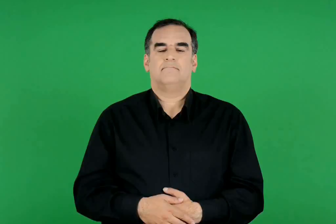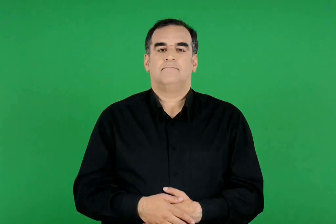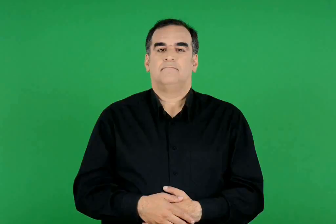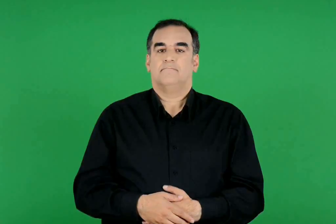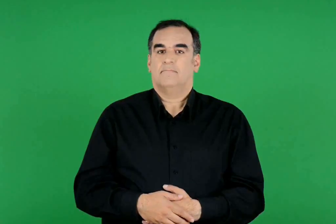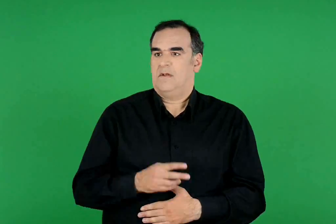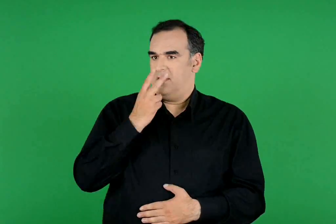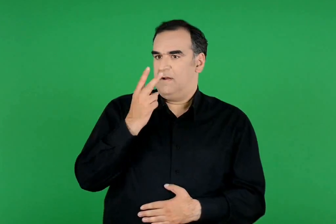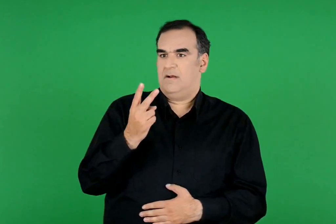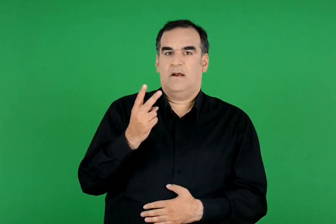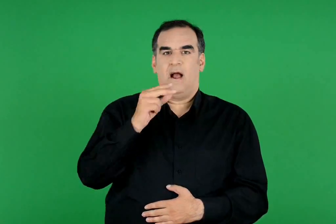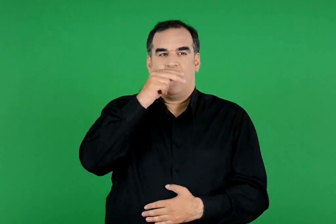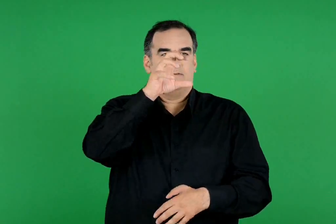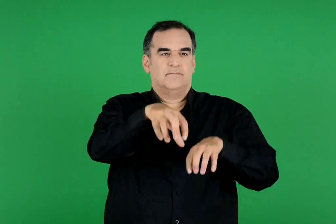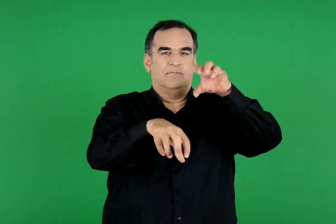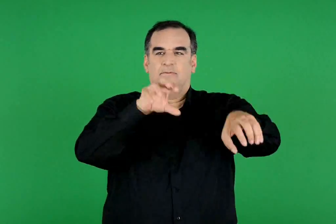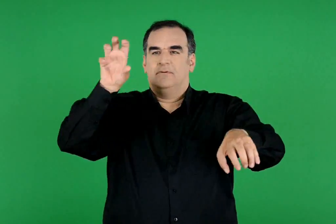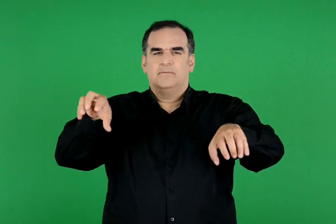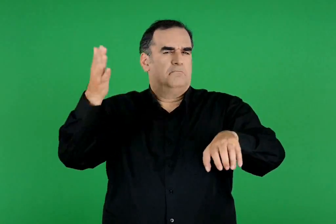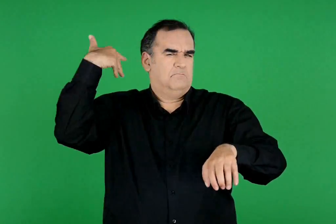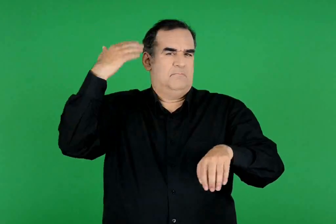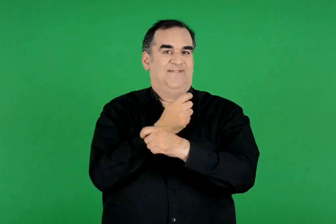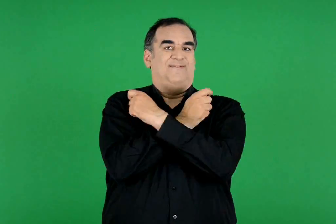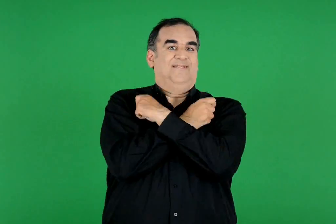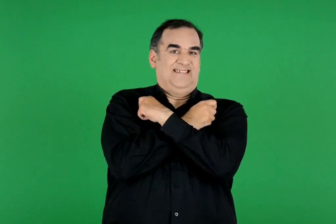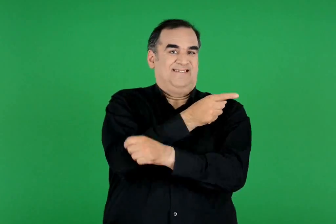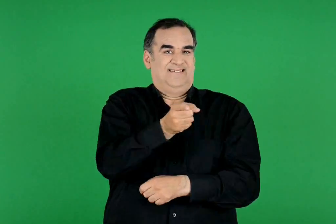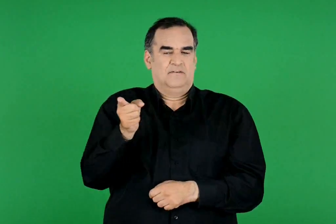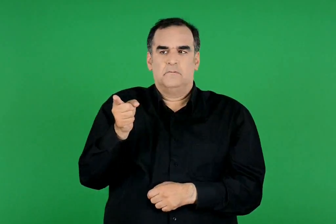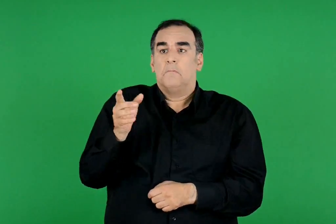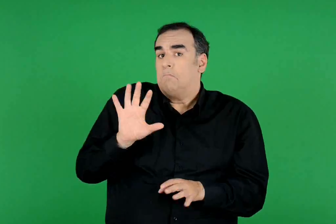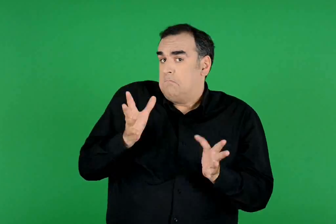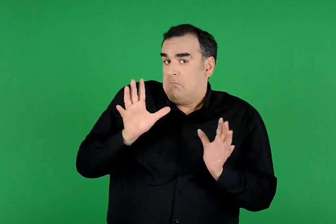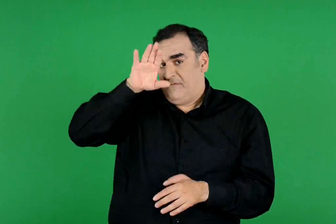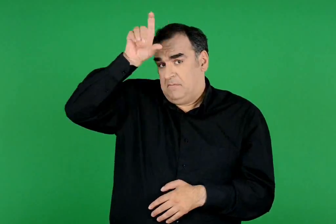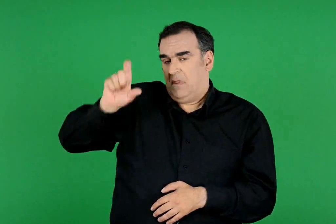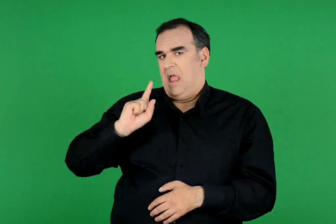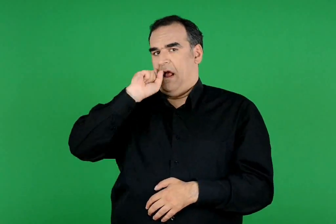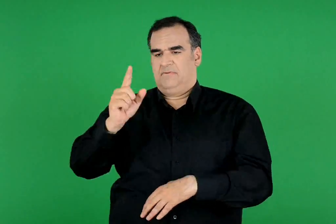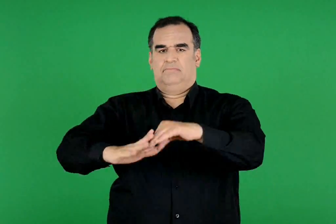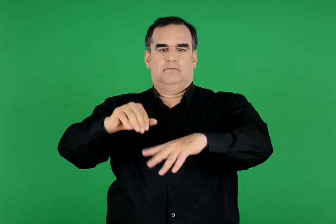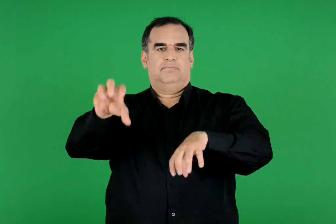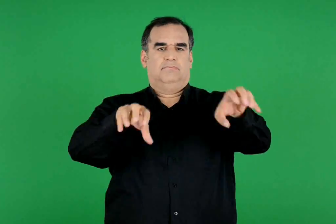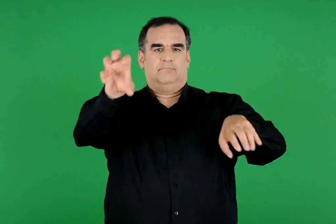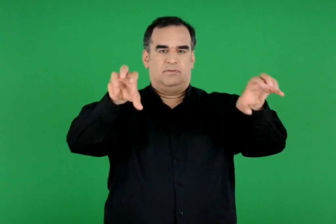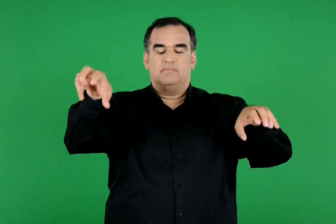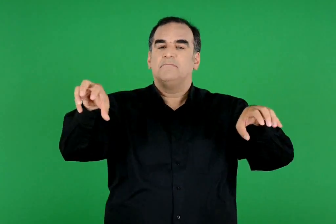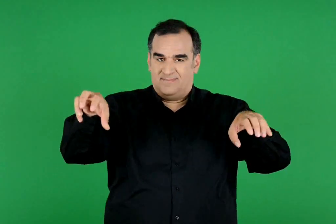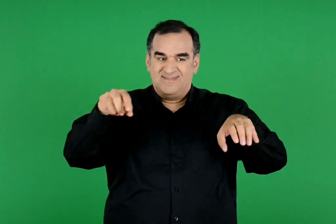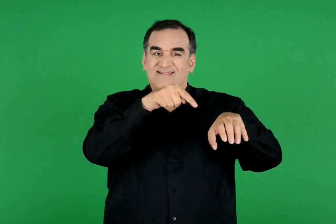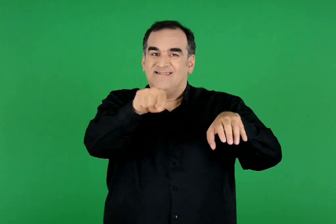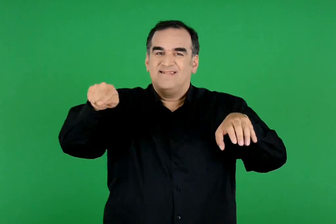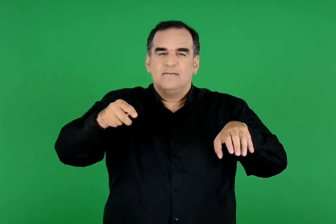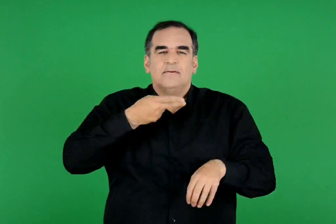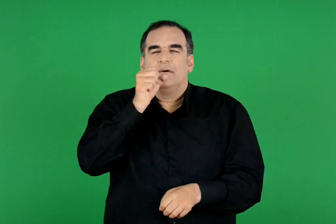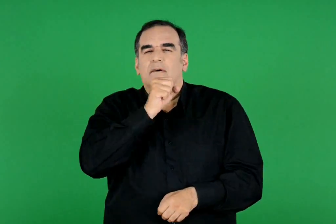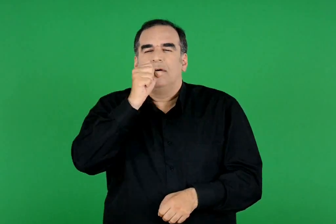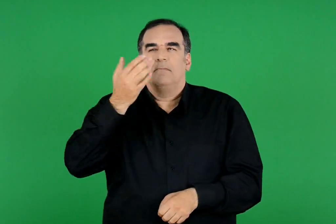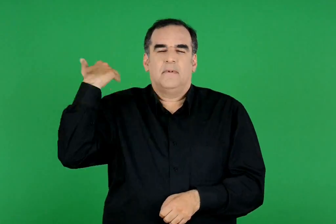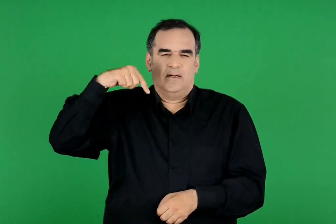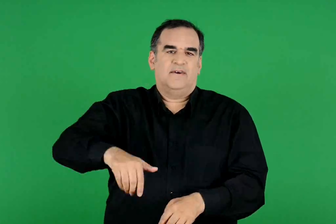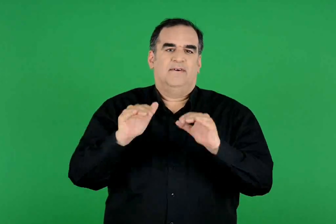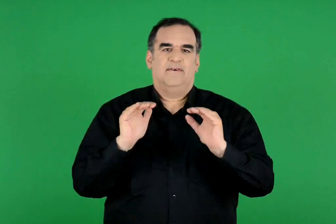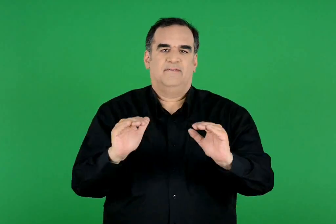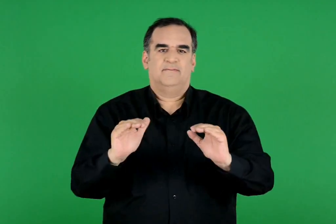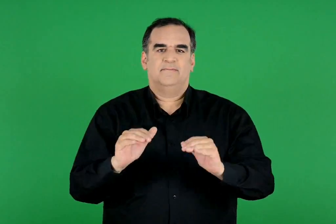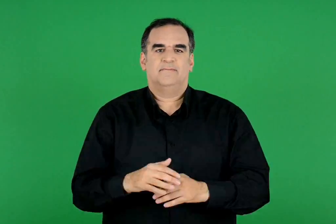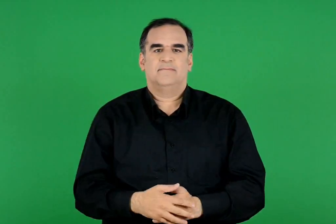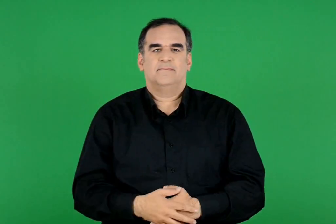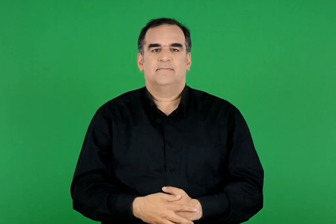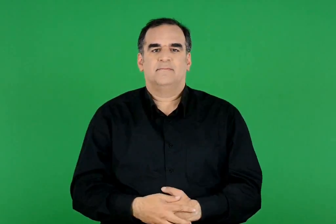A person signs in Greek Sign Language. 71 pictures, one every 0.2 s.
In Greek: βλέπω εκκλησιές βυζαντινές , χτισμένες ίσως με εντολή κάποιου αυτοκράτορα , όπου ακούγονται και σήμερα οι ίδιες ψαλμωδίες
